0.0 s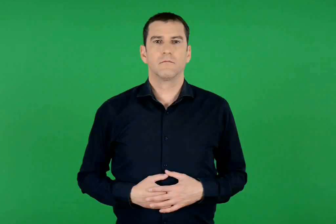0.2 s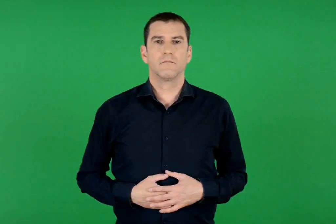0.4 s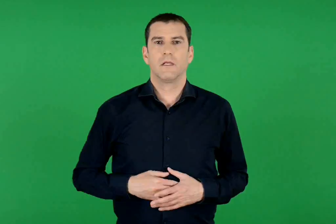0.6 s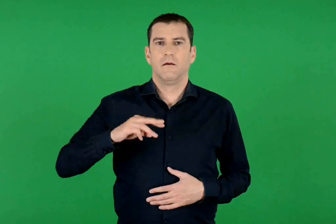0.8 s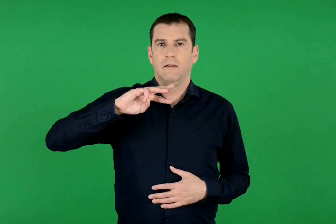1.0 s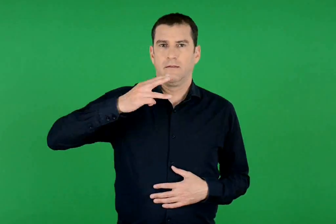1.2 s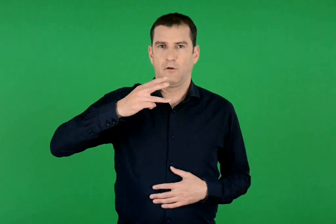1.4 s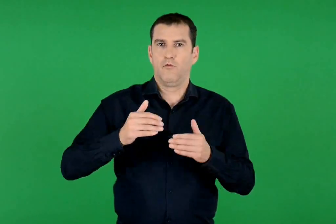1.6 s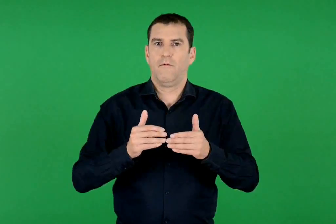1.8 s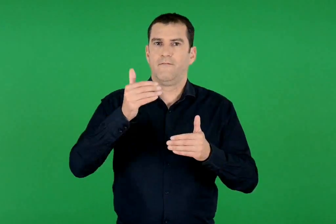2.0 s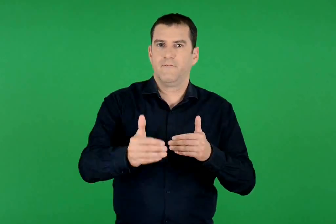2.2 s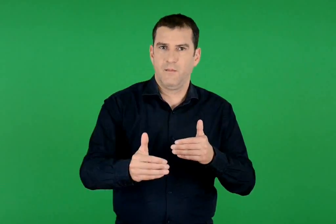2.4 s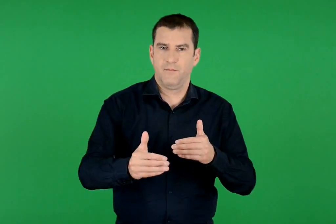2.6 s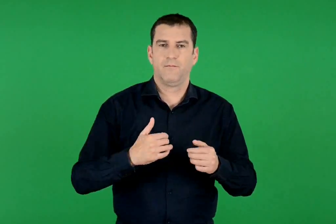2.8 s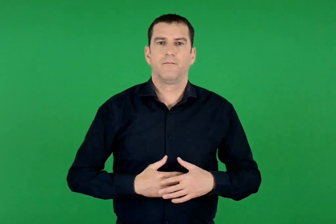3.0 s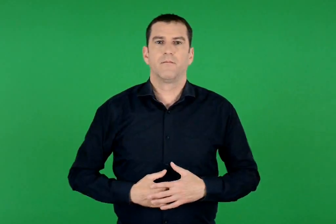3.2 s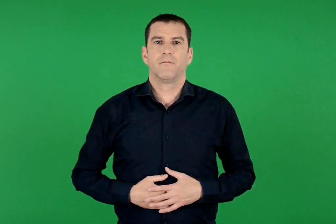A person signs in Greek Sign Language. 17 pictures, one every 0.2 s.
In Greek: 3ο βήμα
